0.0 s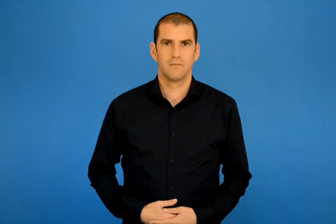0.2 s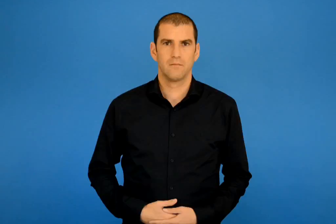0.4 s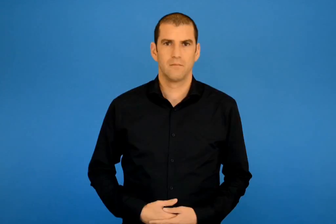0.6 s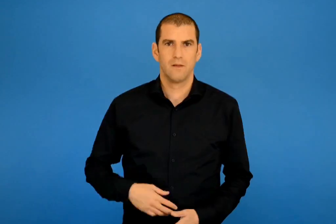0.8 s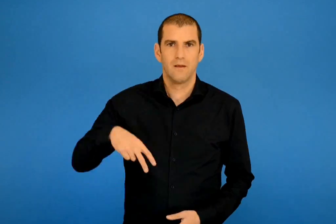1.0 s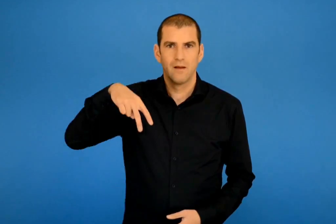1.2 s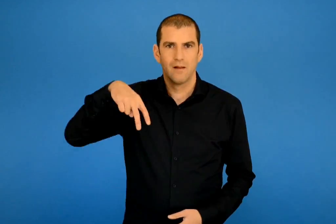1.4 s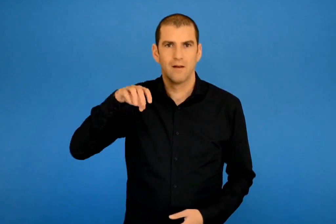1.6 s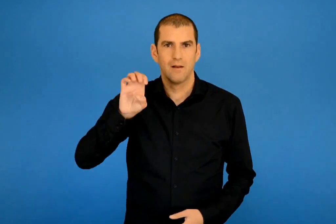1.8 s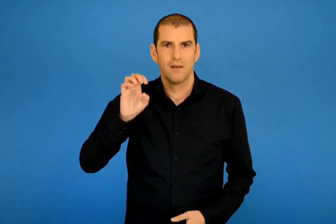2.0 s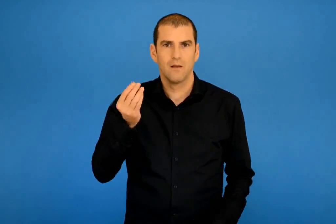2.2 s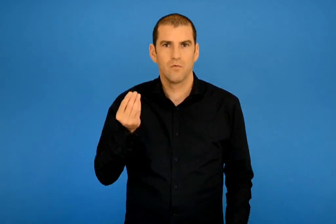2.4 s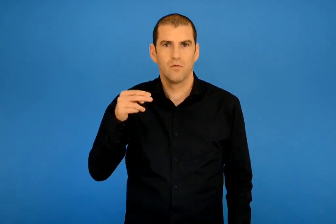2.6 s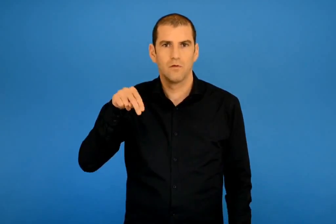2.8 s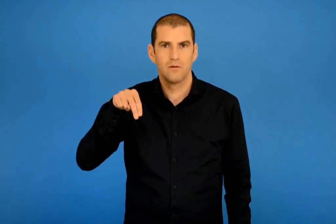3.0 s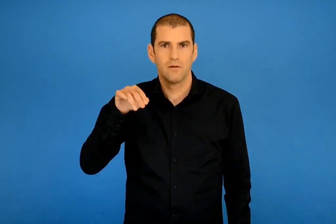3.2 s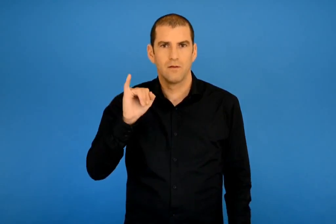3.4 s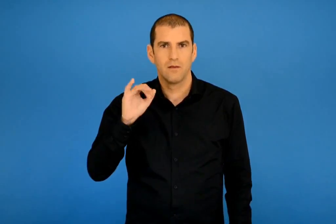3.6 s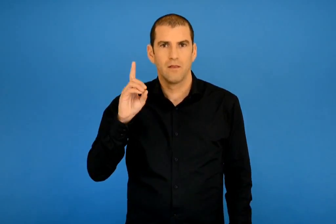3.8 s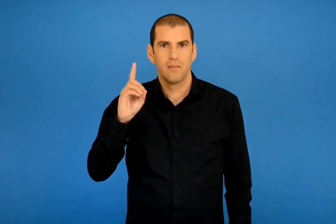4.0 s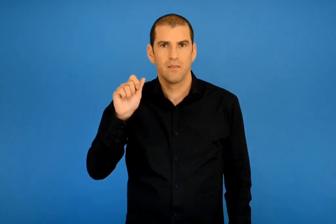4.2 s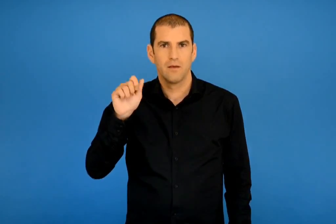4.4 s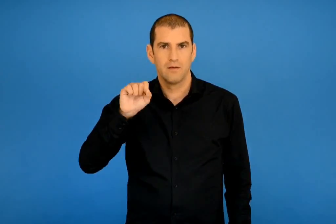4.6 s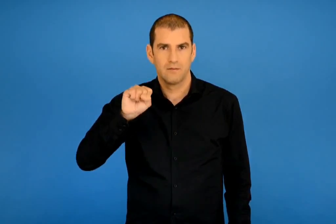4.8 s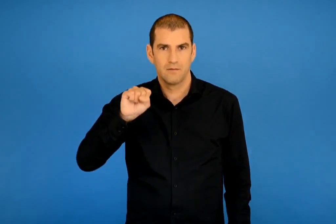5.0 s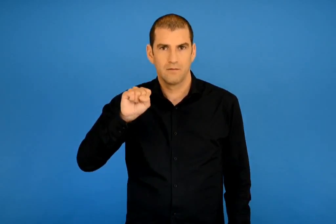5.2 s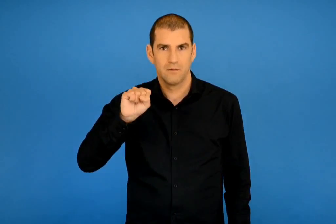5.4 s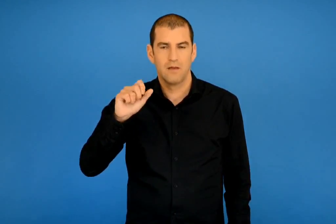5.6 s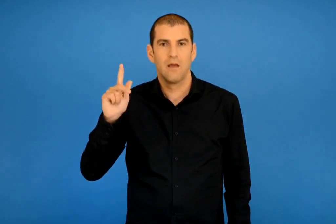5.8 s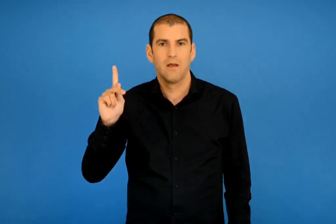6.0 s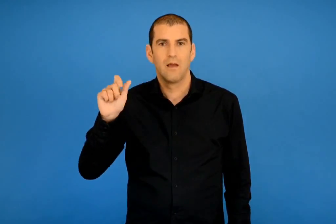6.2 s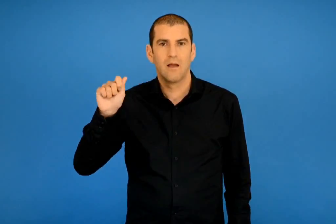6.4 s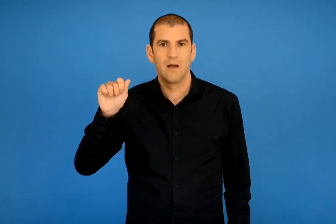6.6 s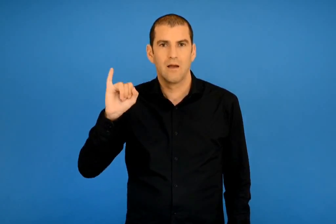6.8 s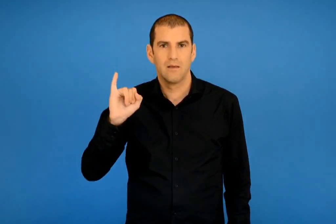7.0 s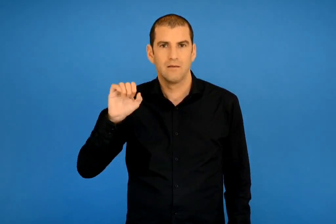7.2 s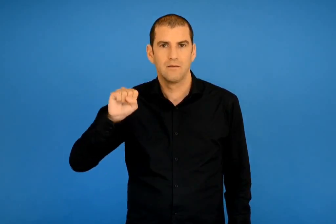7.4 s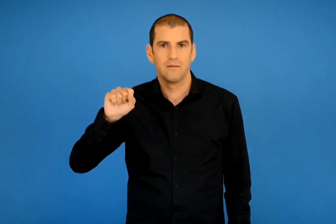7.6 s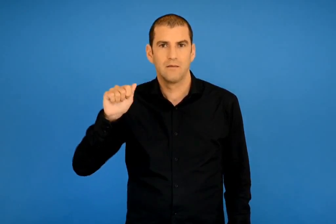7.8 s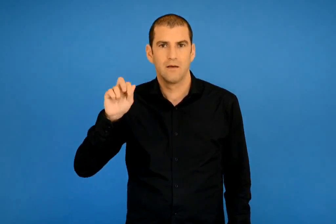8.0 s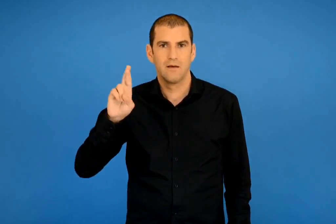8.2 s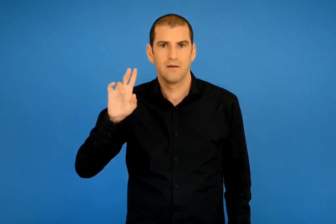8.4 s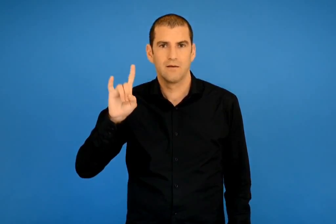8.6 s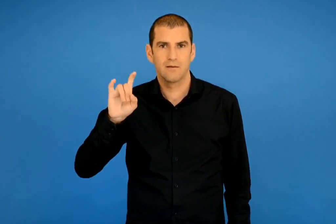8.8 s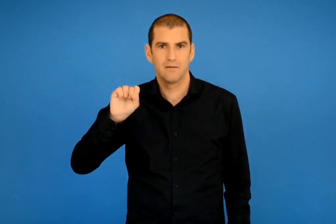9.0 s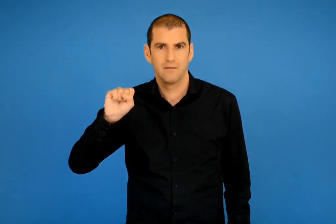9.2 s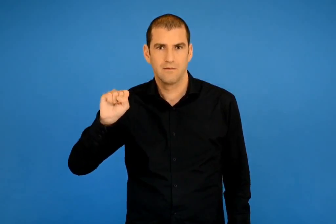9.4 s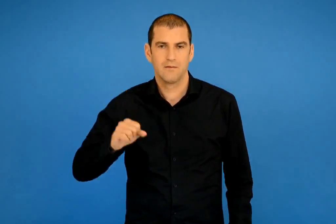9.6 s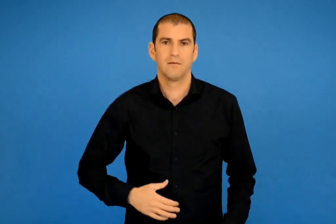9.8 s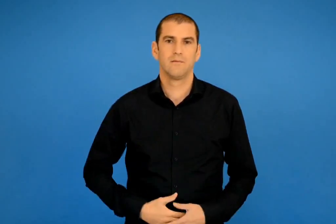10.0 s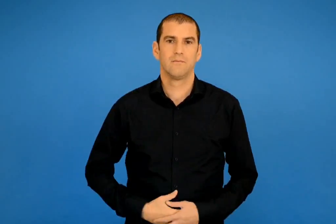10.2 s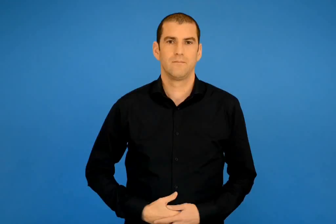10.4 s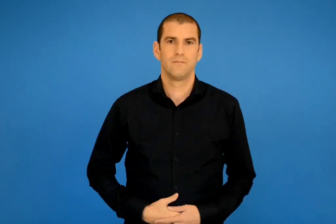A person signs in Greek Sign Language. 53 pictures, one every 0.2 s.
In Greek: λεωνίδας καίσαρης
